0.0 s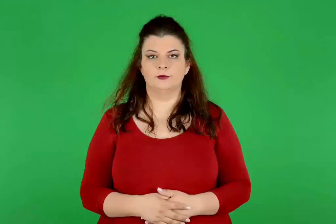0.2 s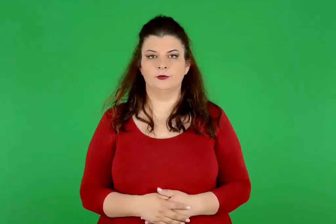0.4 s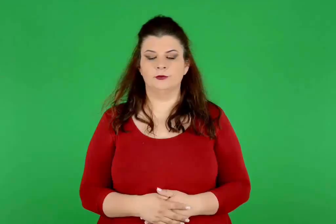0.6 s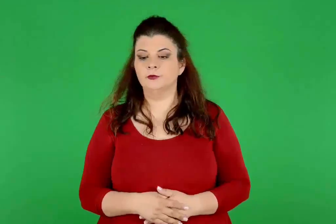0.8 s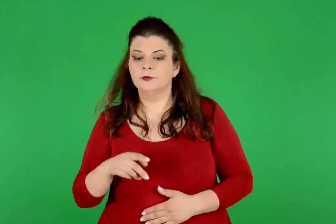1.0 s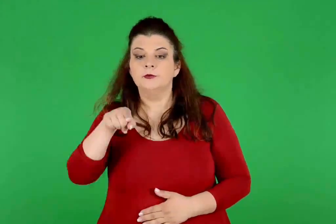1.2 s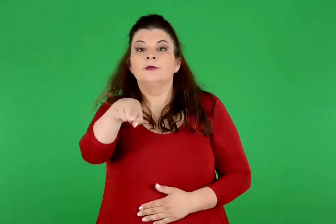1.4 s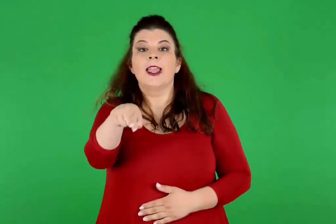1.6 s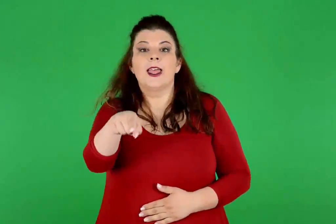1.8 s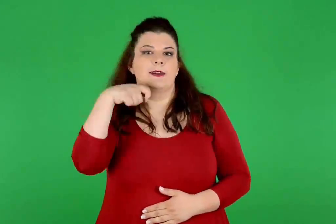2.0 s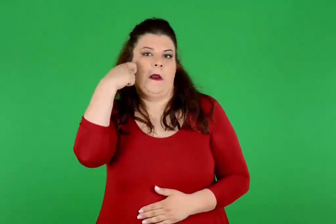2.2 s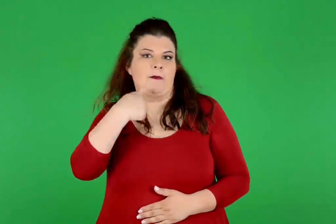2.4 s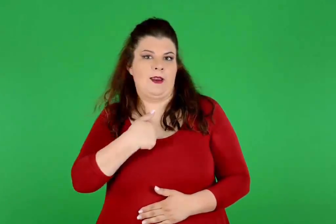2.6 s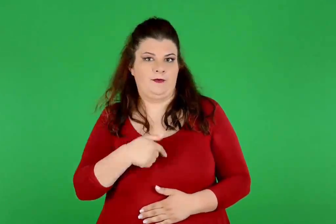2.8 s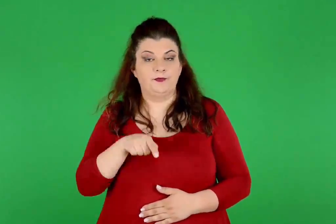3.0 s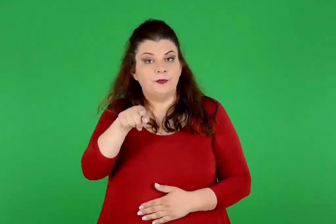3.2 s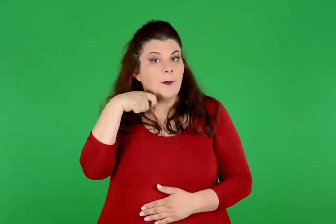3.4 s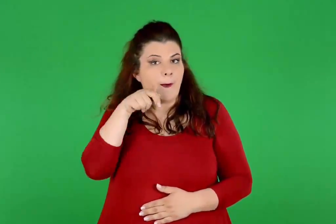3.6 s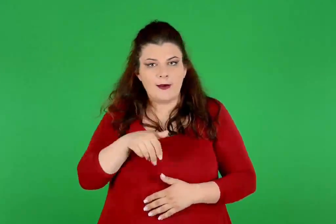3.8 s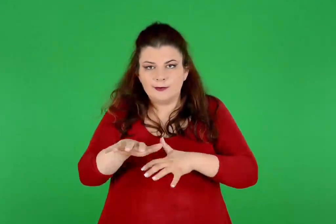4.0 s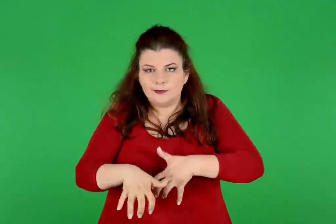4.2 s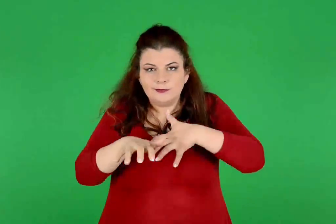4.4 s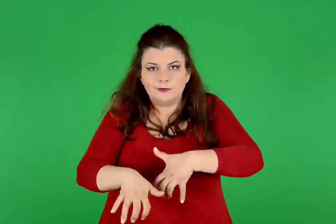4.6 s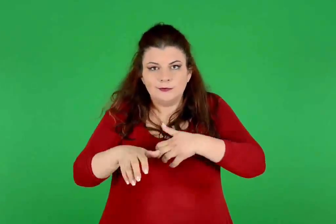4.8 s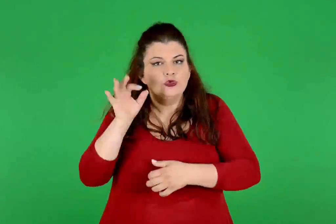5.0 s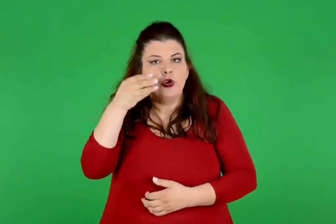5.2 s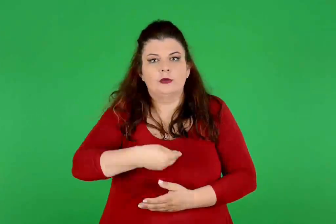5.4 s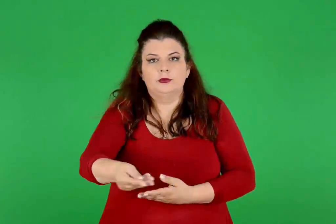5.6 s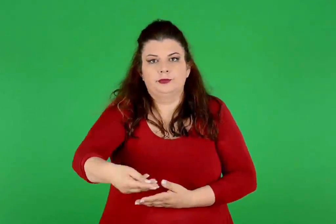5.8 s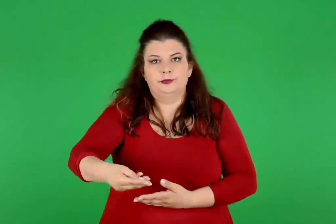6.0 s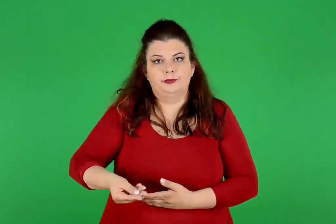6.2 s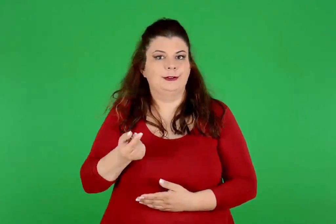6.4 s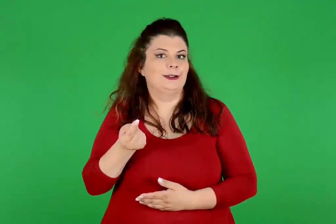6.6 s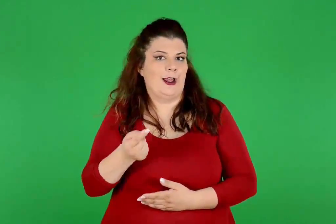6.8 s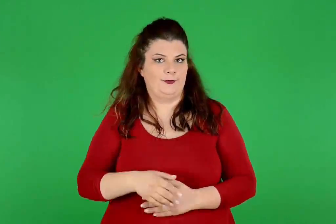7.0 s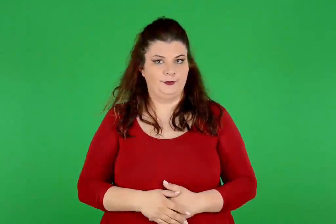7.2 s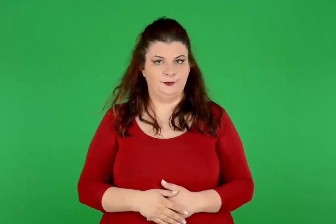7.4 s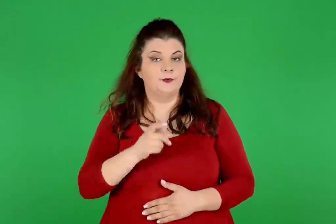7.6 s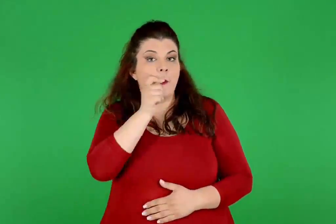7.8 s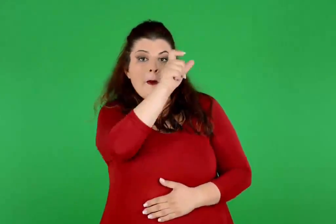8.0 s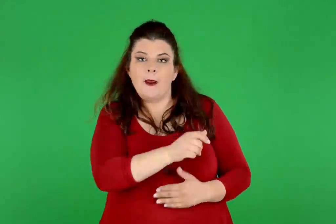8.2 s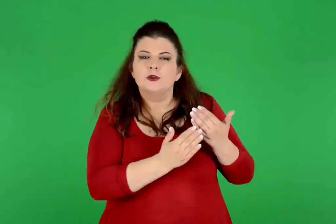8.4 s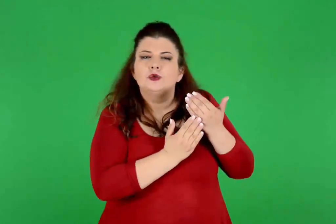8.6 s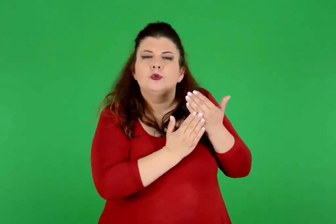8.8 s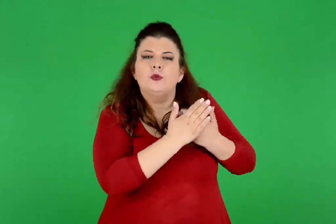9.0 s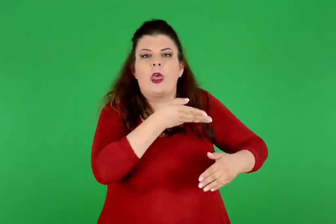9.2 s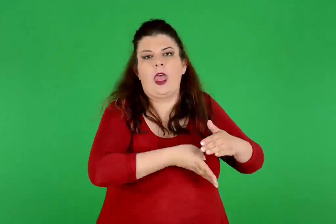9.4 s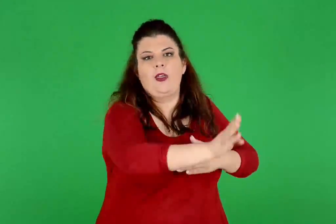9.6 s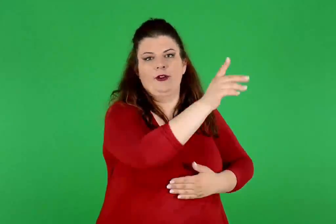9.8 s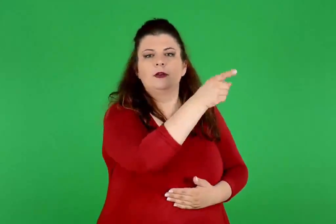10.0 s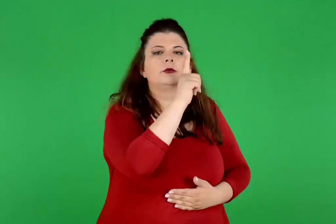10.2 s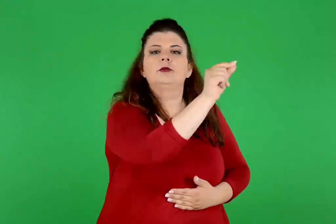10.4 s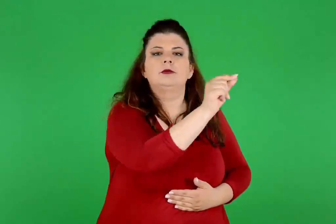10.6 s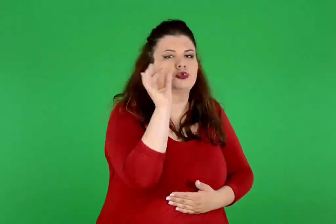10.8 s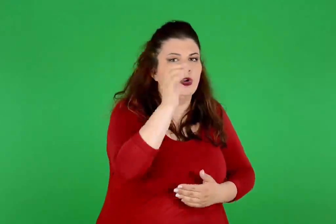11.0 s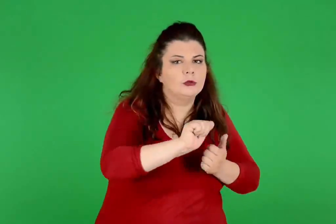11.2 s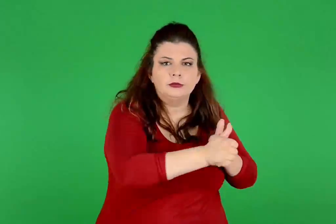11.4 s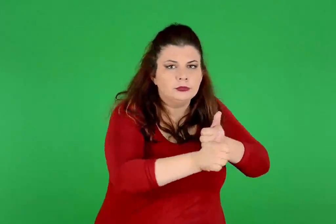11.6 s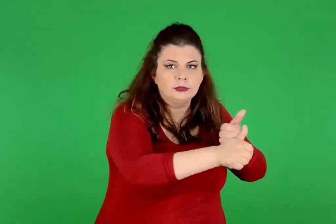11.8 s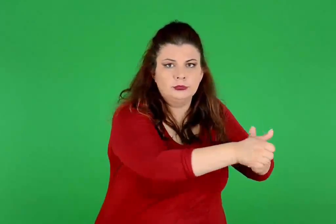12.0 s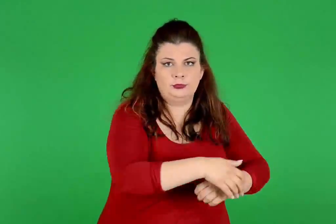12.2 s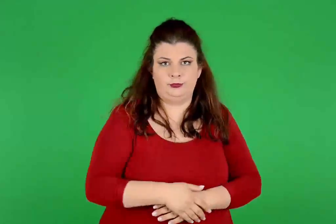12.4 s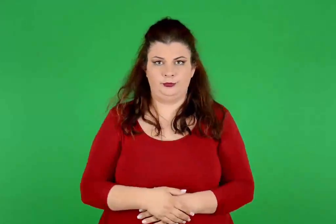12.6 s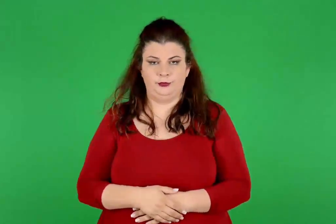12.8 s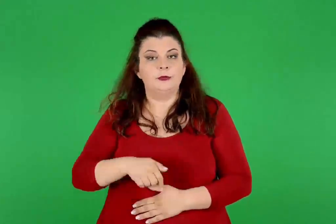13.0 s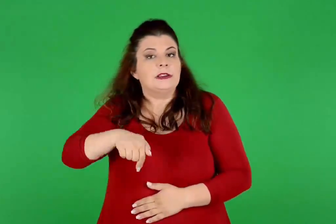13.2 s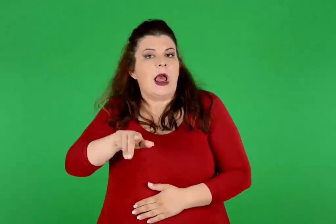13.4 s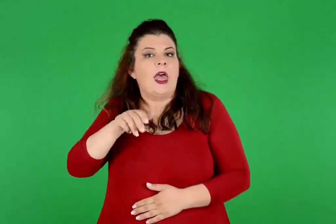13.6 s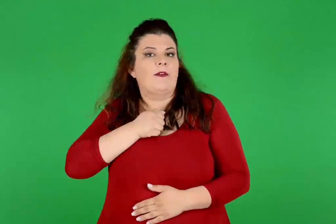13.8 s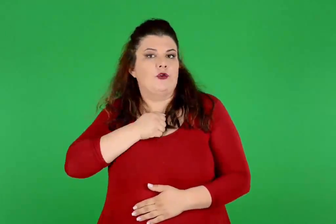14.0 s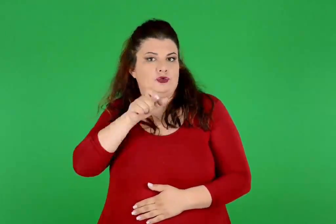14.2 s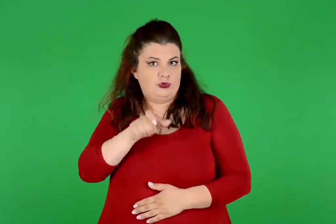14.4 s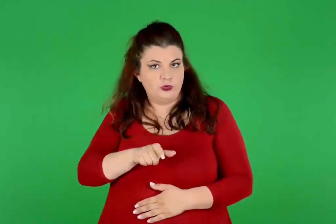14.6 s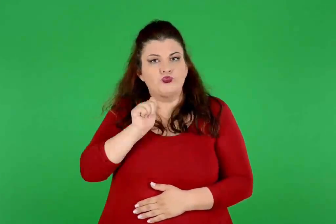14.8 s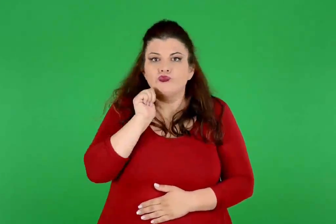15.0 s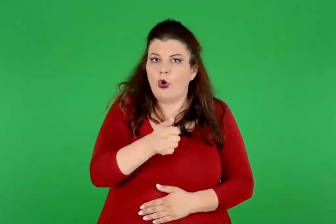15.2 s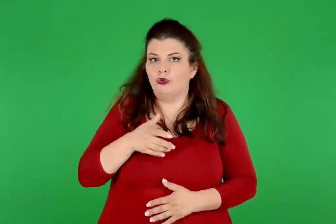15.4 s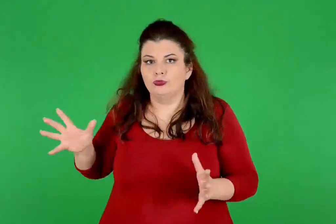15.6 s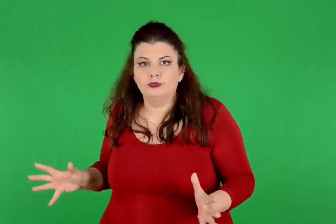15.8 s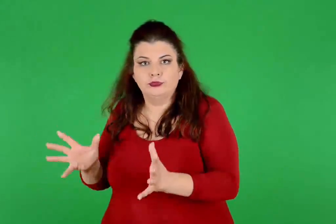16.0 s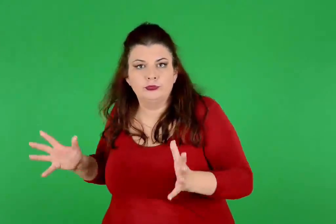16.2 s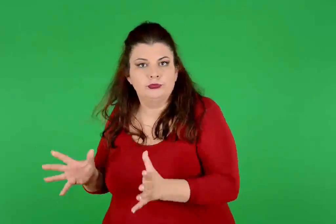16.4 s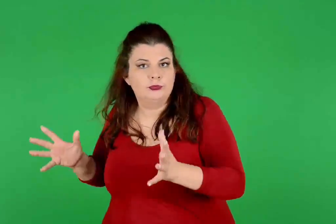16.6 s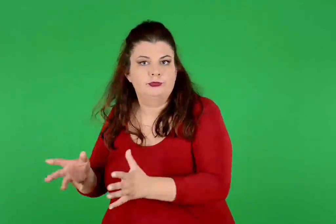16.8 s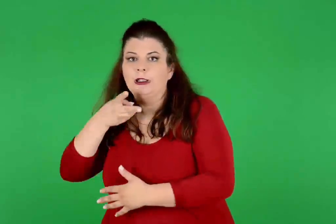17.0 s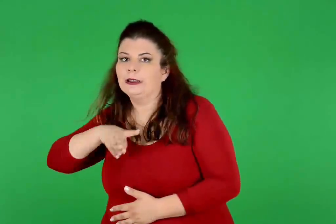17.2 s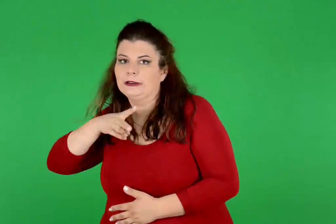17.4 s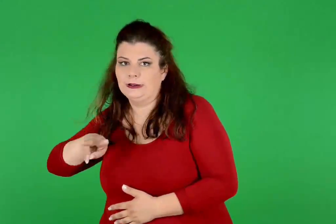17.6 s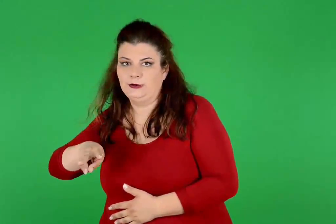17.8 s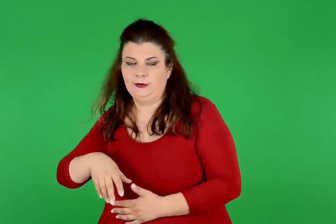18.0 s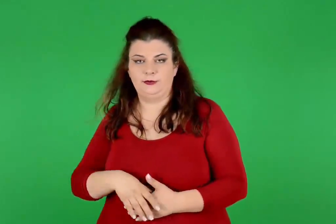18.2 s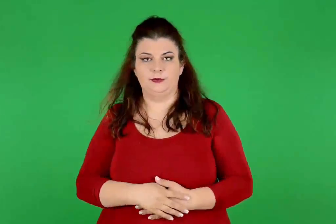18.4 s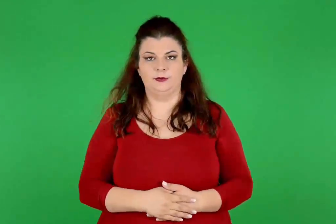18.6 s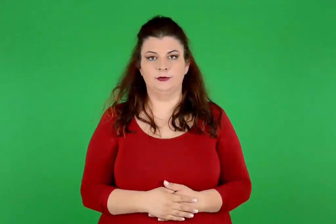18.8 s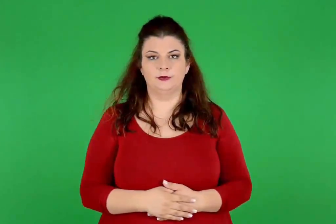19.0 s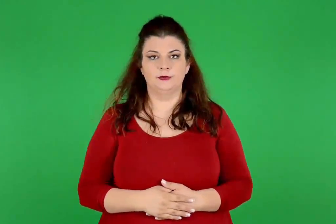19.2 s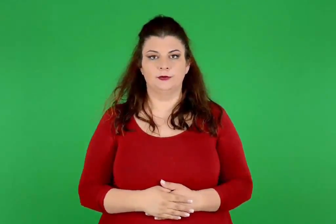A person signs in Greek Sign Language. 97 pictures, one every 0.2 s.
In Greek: να η μητέρα μου. σκάβει το χώμα για να σπείρει σιτάρι. ο πατέρας μου έφυγε πολύ πρωί. πάει για κυνήγι. ο αδερφός μου βόσκει σήμερα μόνος του τις κατσίκες μας
